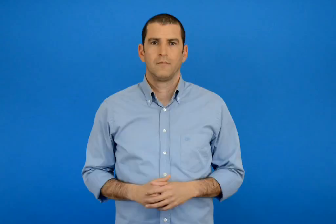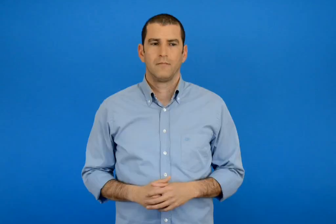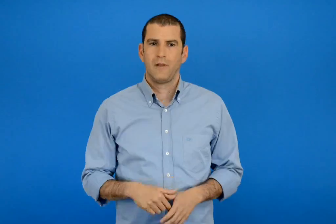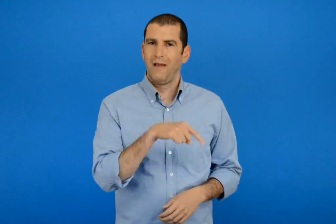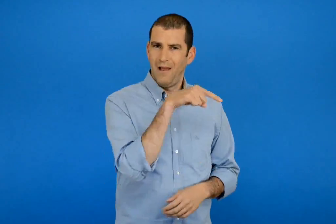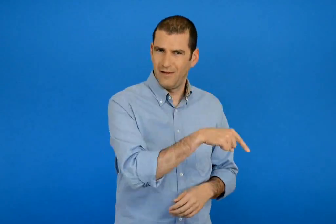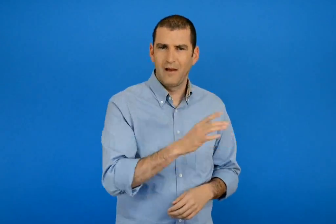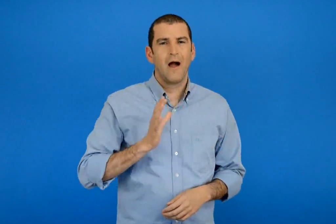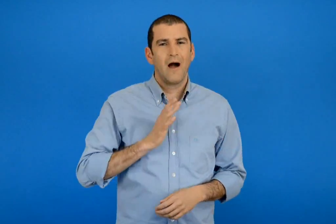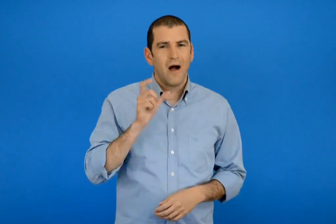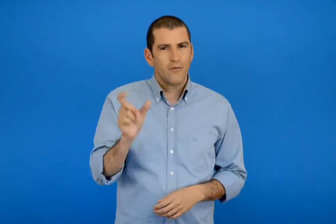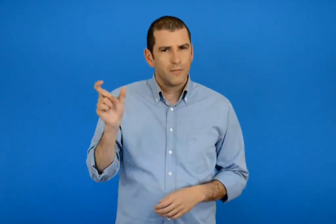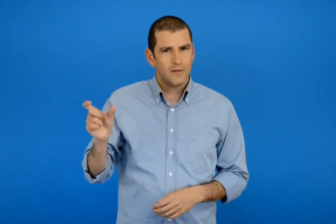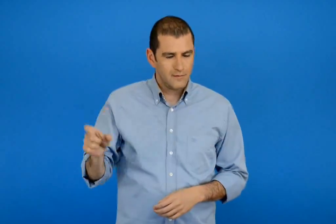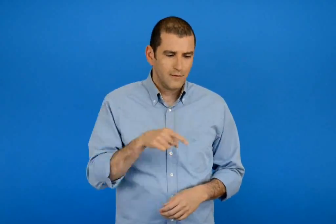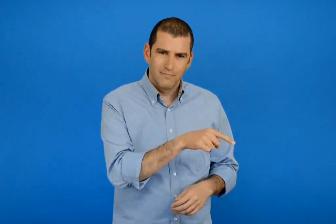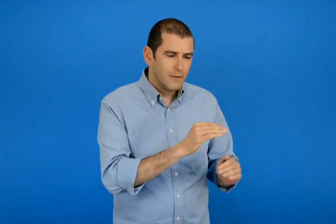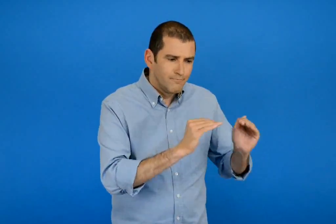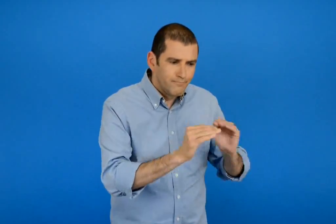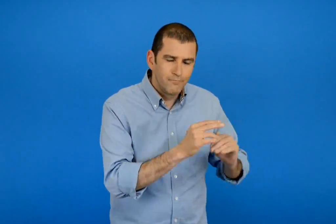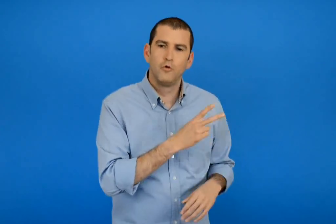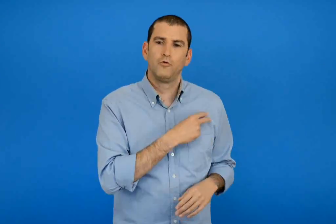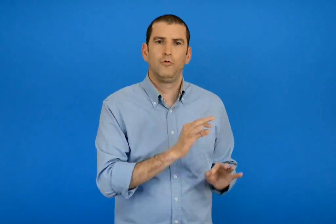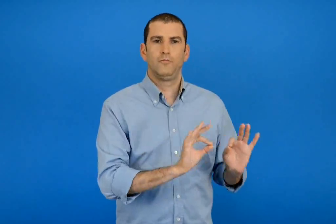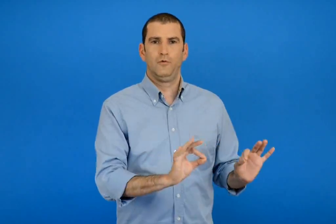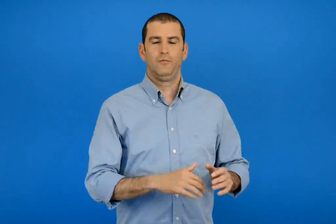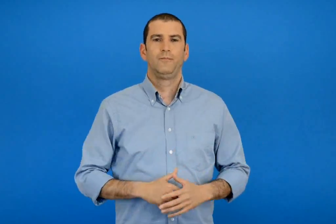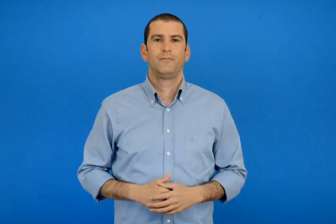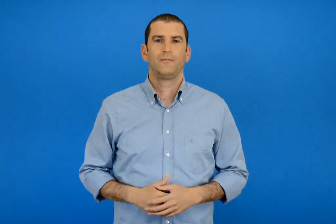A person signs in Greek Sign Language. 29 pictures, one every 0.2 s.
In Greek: εκεί οι άνθρωποι του έδωσαν τις κατάλληλες φροντίδες
